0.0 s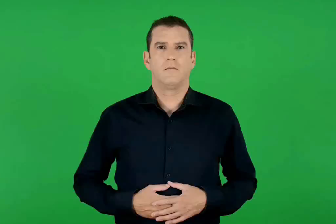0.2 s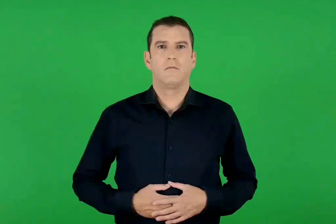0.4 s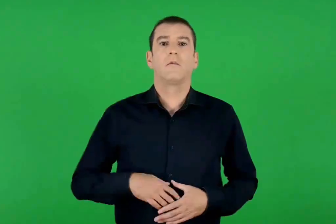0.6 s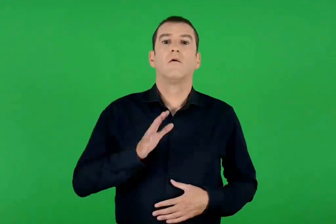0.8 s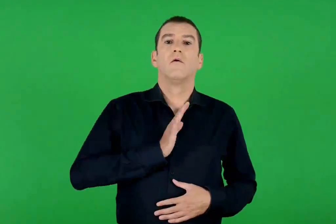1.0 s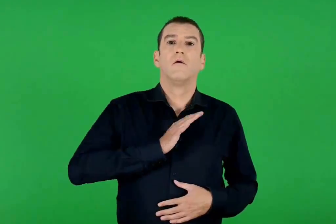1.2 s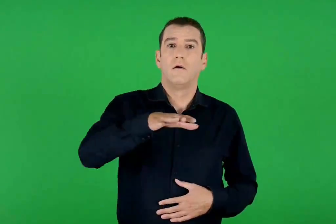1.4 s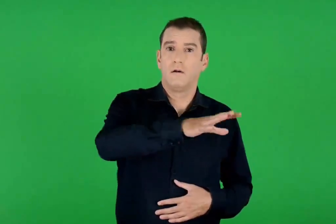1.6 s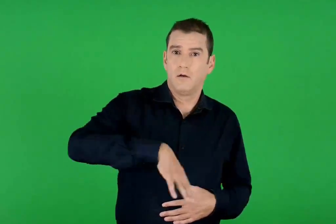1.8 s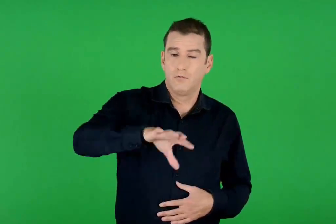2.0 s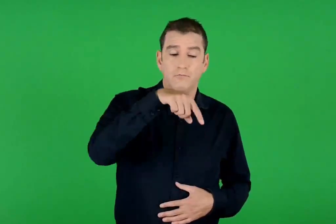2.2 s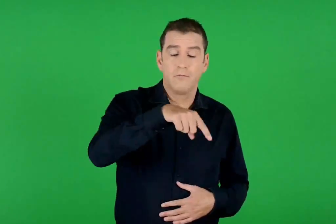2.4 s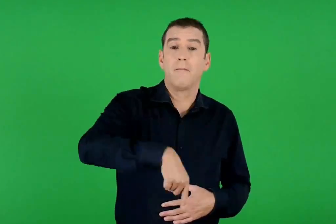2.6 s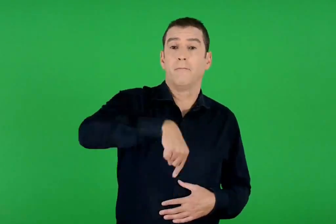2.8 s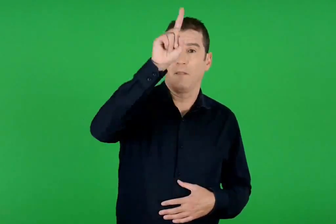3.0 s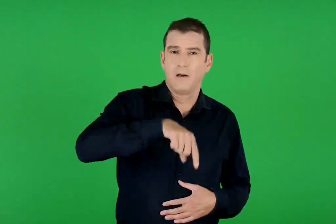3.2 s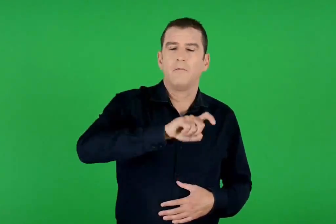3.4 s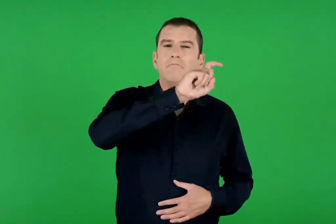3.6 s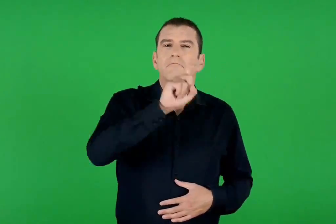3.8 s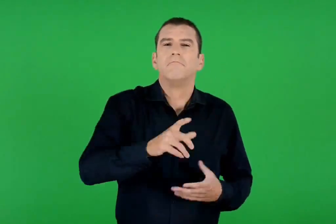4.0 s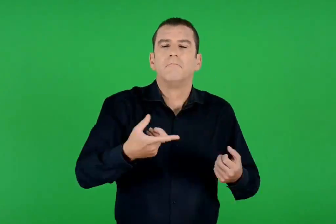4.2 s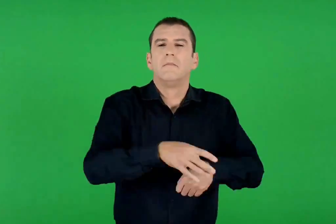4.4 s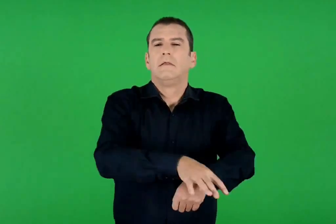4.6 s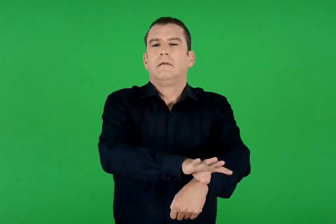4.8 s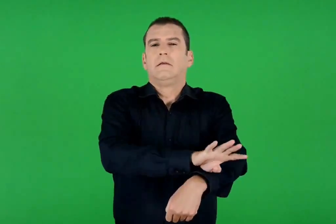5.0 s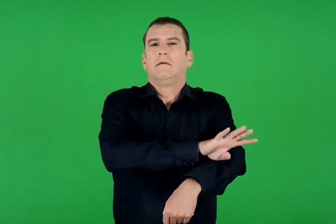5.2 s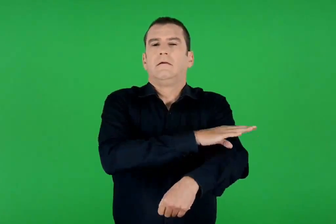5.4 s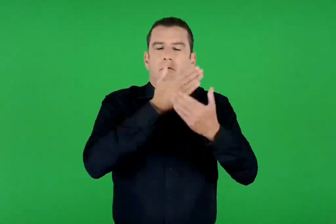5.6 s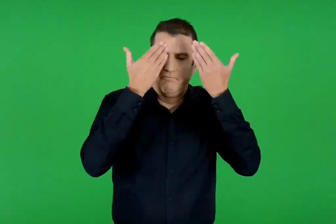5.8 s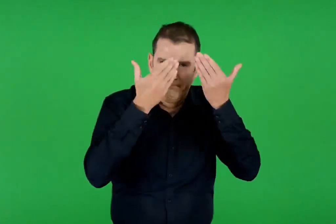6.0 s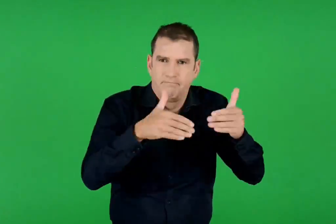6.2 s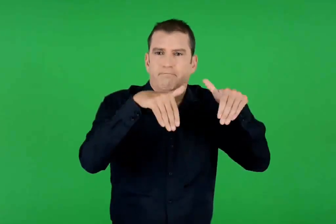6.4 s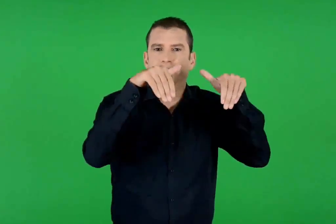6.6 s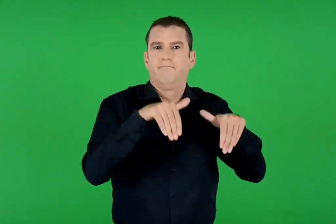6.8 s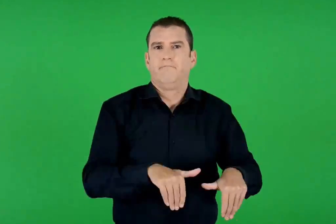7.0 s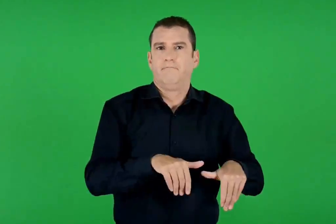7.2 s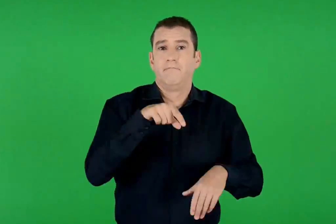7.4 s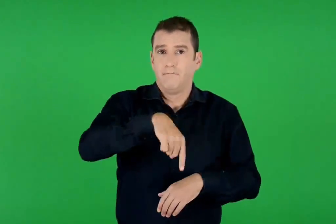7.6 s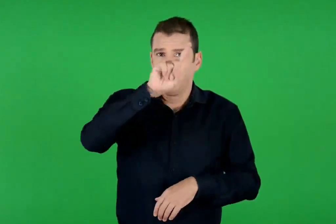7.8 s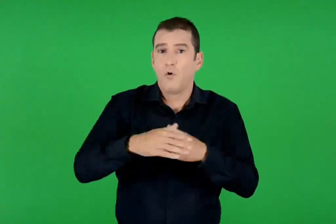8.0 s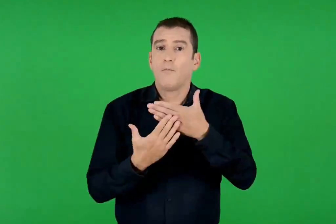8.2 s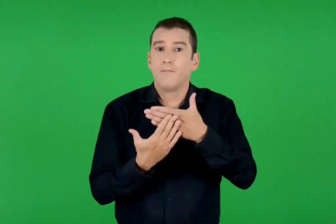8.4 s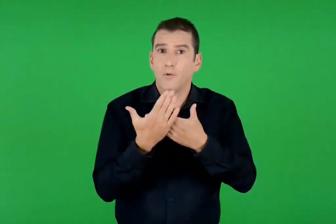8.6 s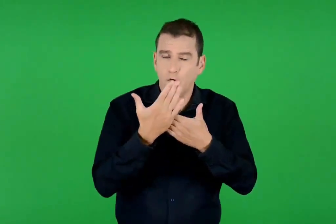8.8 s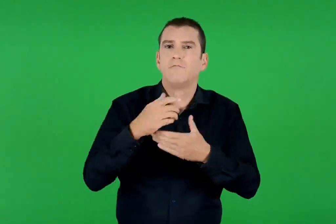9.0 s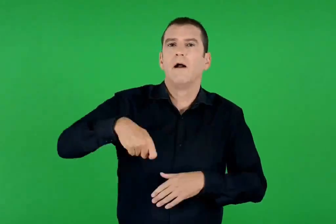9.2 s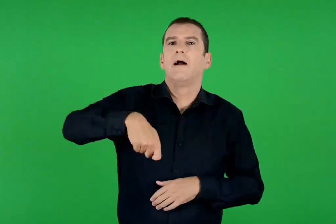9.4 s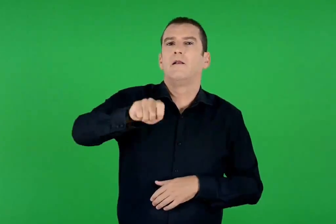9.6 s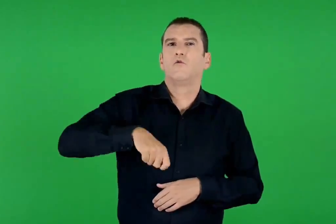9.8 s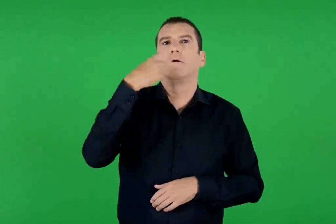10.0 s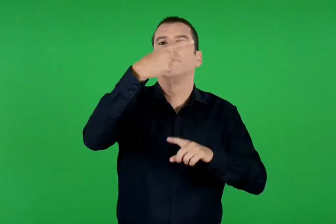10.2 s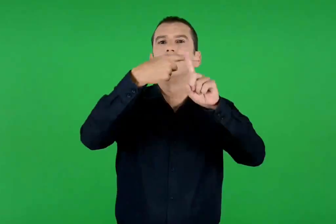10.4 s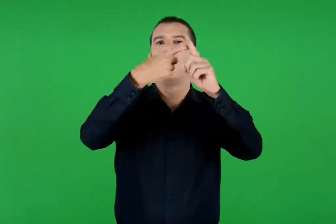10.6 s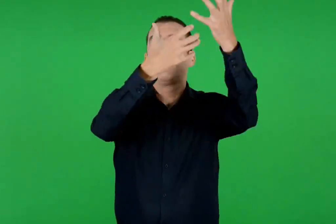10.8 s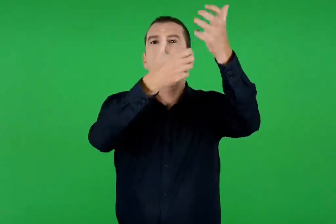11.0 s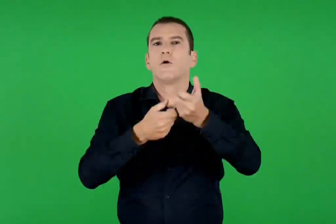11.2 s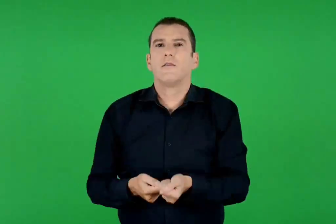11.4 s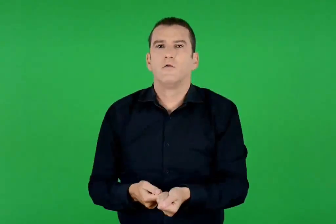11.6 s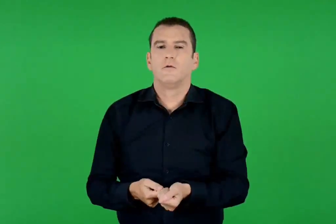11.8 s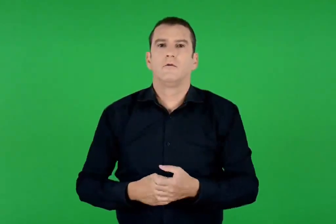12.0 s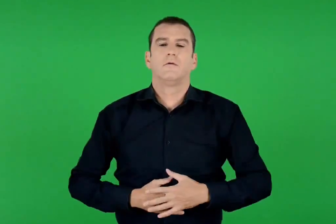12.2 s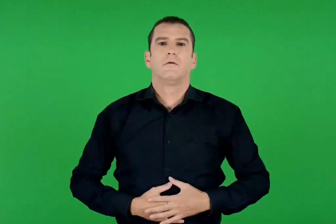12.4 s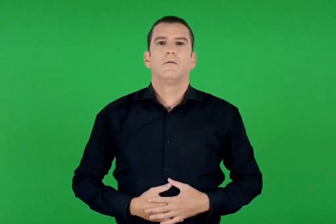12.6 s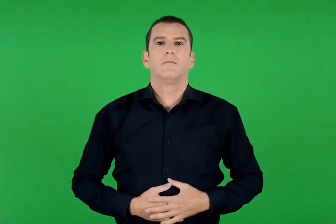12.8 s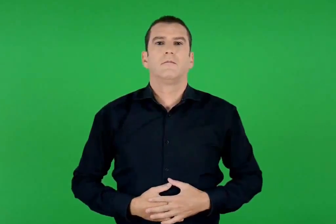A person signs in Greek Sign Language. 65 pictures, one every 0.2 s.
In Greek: ο λαός ζει αυτή τη μέρα με ξεχωριστή συγκίνηση και ευλάβεια. το πρωί γίνεται η ακολουθία της αποκαθήλωσης
